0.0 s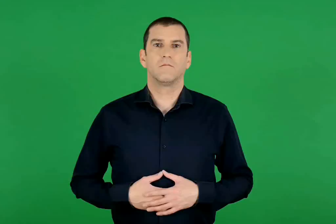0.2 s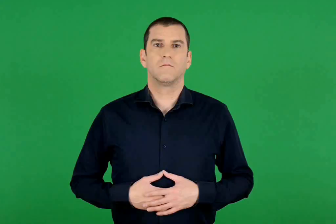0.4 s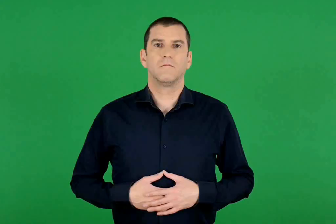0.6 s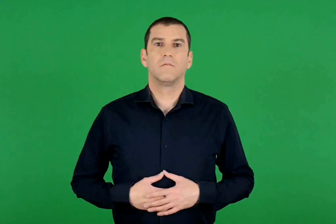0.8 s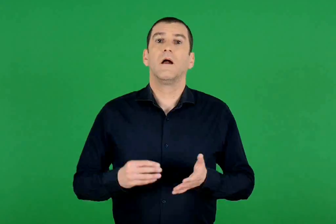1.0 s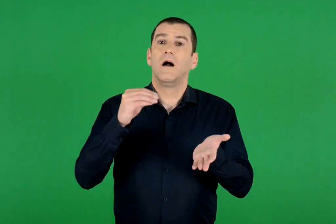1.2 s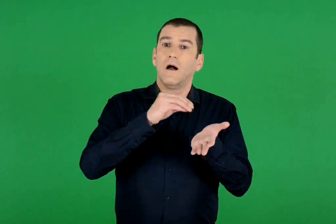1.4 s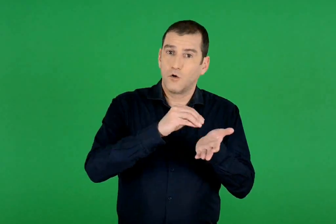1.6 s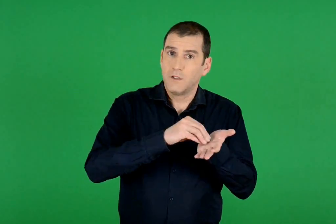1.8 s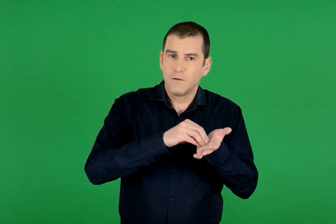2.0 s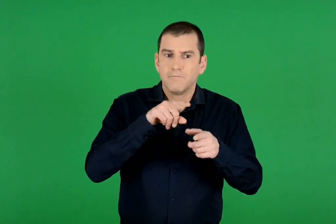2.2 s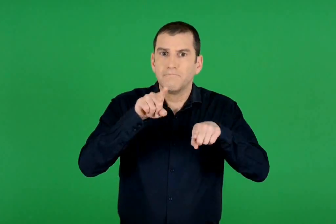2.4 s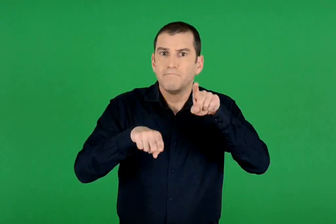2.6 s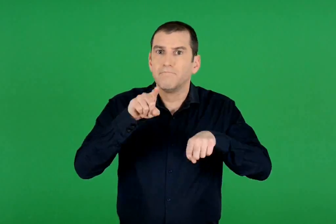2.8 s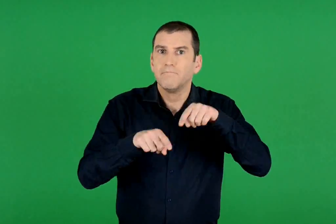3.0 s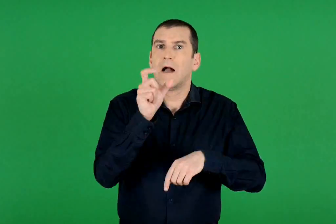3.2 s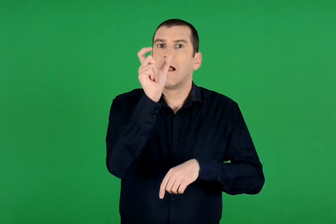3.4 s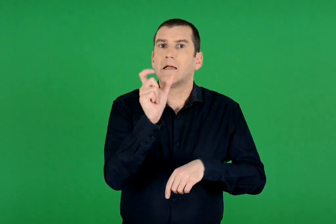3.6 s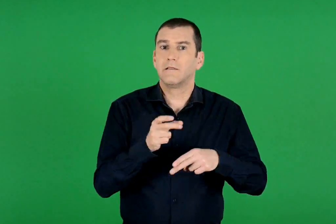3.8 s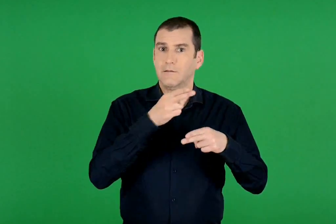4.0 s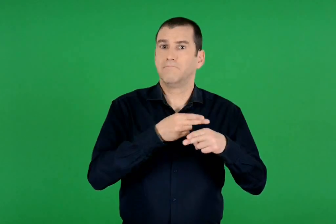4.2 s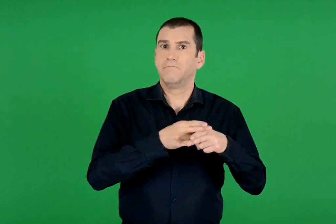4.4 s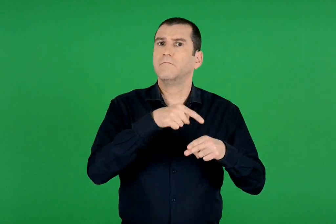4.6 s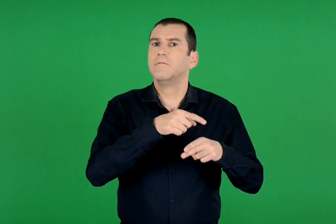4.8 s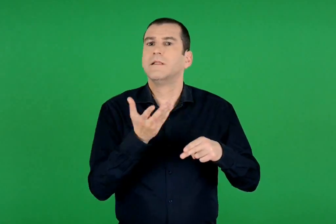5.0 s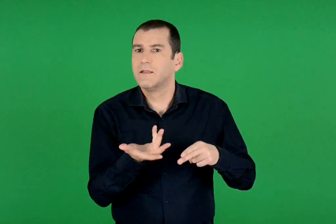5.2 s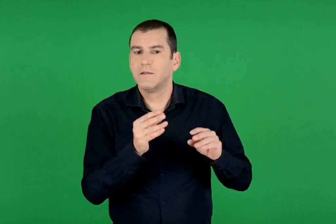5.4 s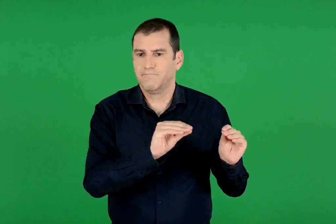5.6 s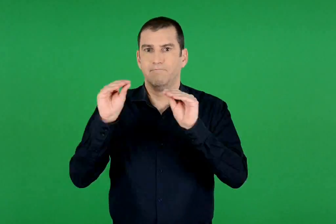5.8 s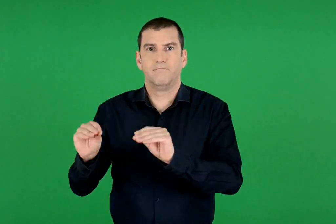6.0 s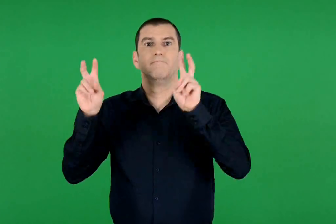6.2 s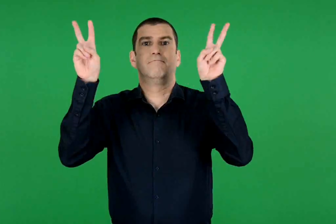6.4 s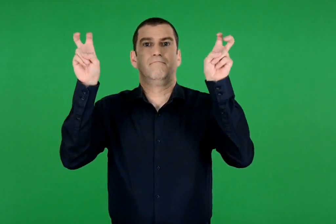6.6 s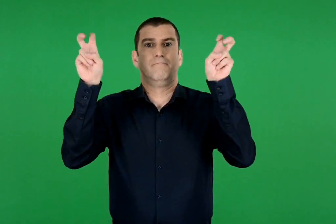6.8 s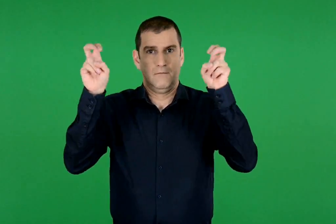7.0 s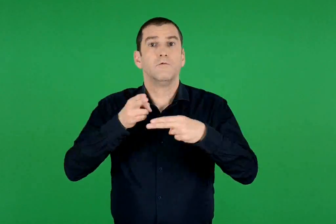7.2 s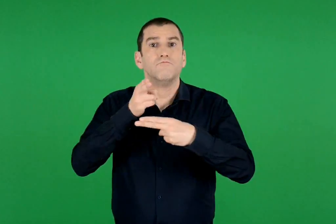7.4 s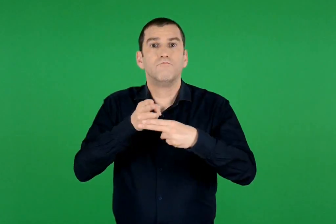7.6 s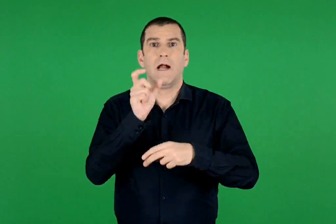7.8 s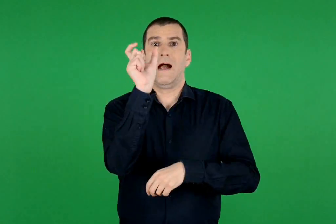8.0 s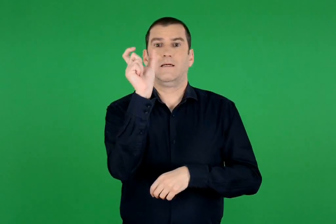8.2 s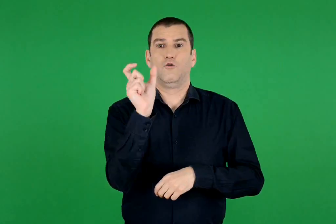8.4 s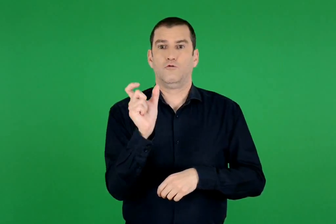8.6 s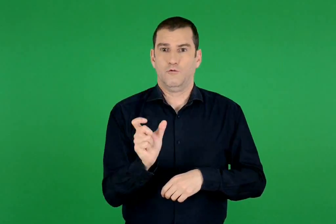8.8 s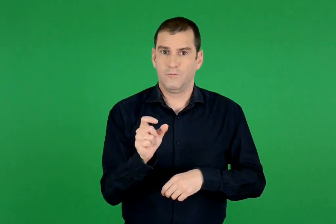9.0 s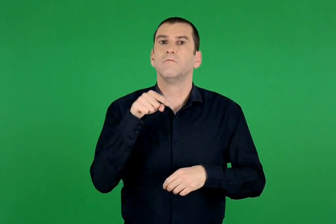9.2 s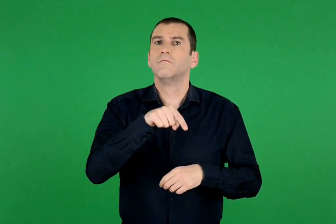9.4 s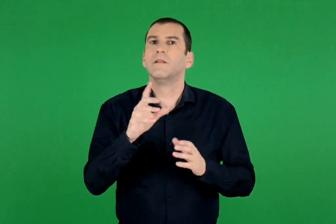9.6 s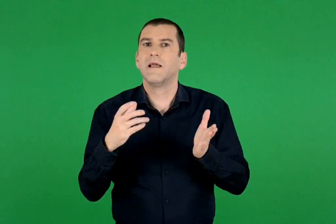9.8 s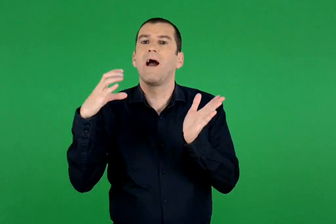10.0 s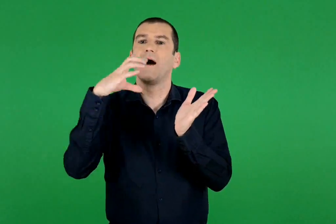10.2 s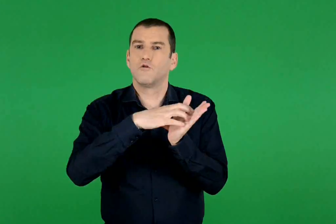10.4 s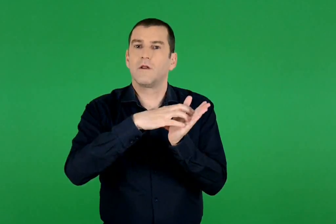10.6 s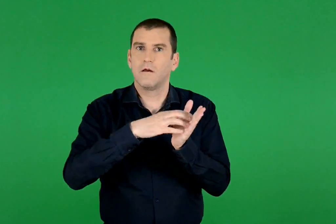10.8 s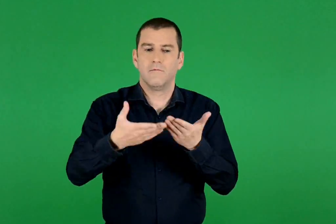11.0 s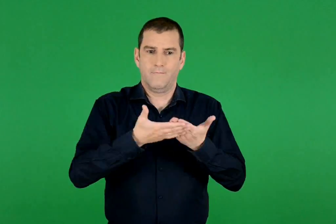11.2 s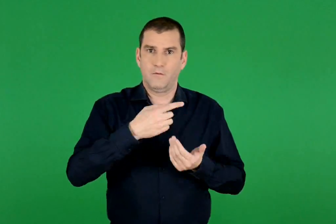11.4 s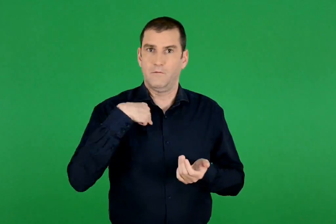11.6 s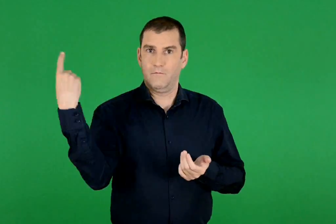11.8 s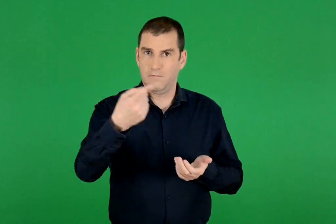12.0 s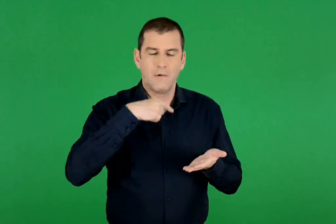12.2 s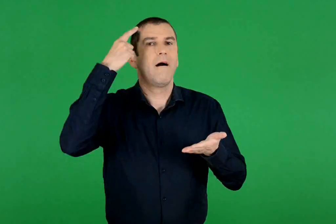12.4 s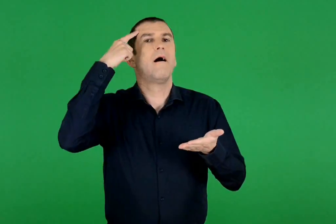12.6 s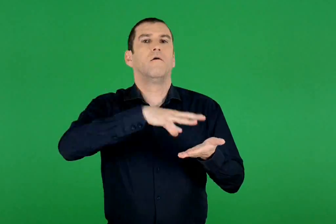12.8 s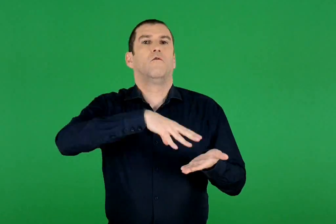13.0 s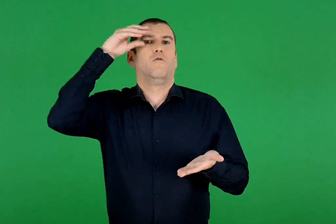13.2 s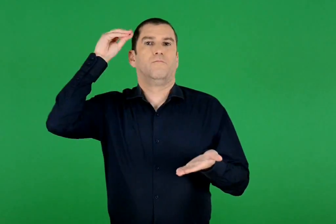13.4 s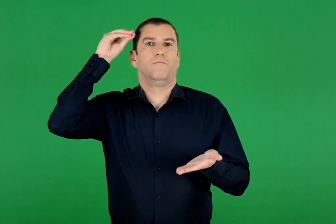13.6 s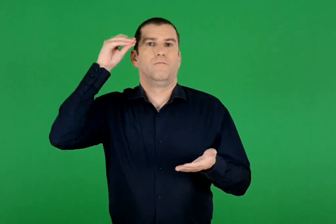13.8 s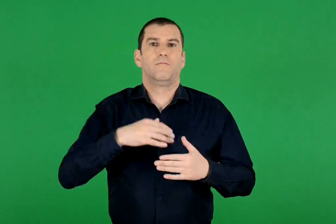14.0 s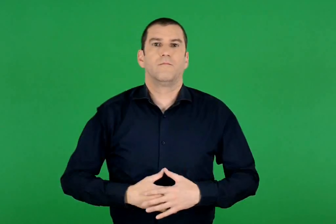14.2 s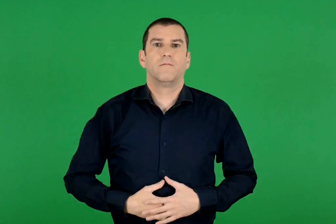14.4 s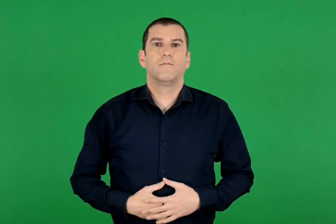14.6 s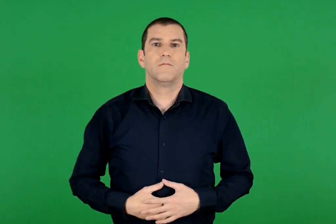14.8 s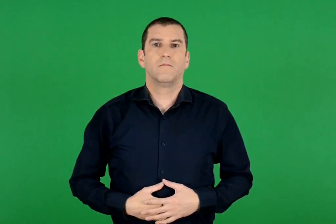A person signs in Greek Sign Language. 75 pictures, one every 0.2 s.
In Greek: ακόμη , υπάρχουν κάποιες σημαντικές λέξεις , που τις λέμε βασικό λεξιλόγιο και μας βοηθούν να κατανοήσουμε την ενότητα
